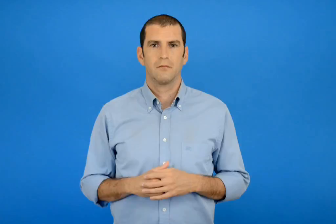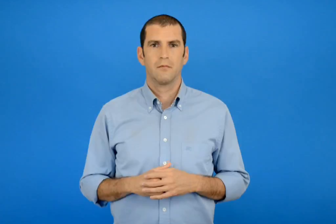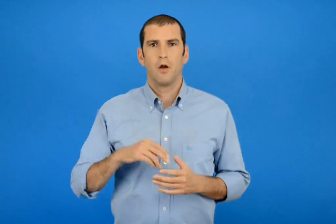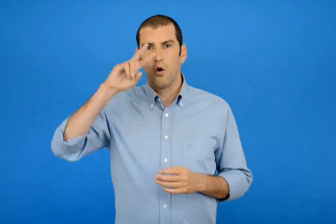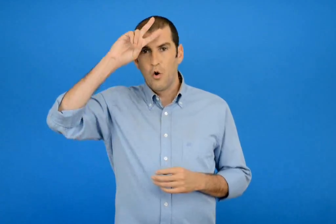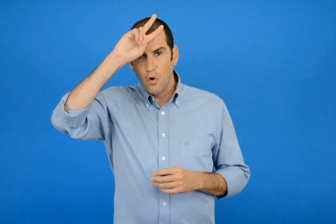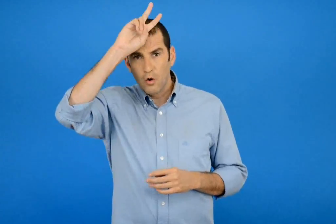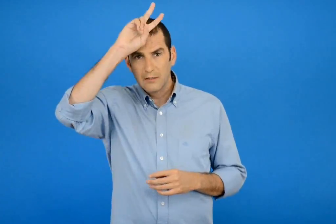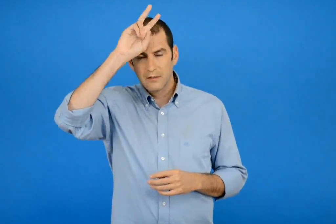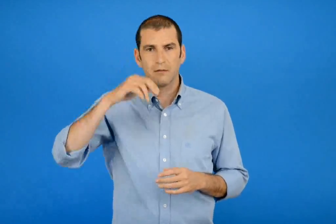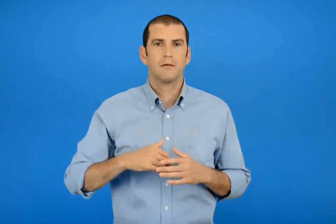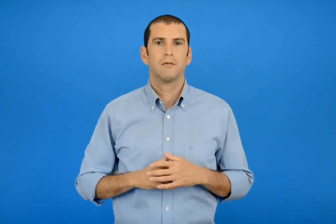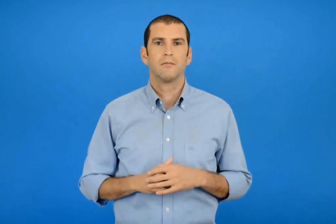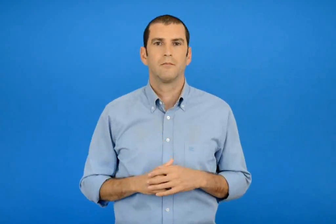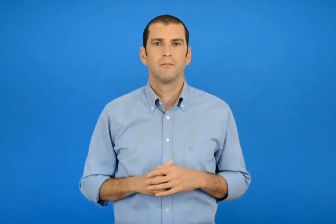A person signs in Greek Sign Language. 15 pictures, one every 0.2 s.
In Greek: λουκάς
